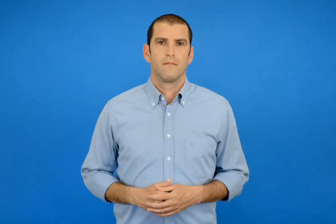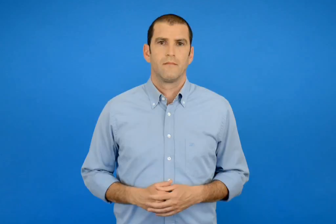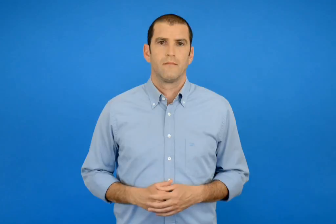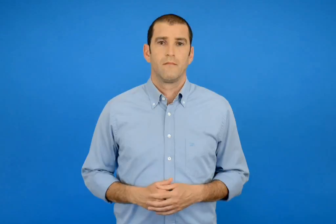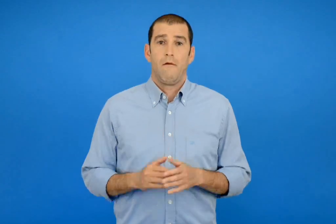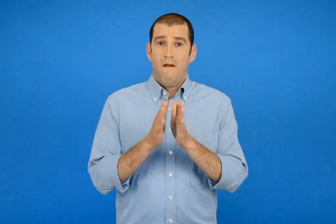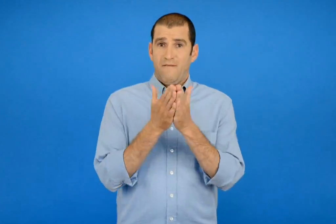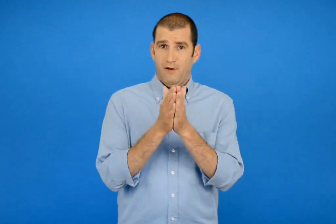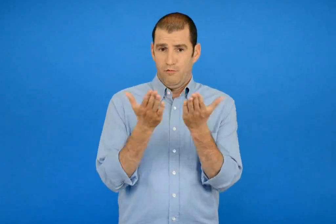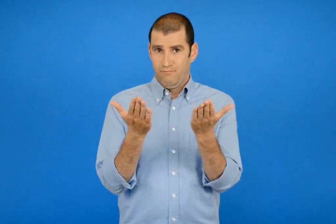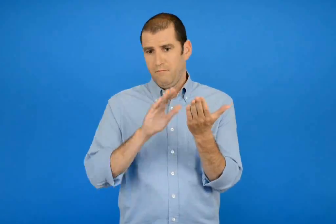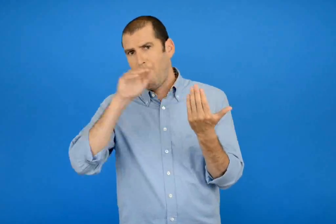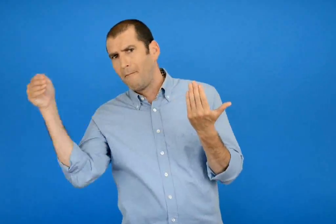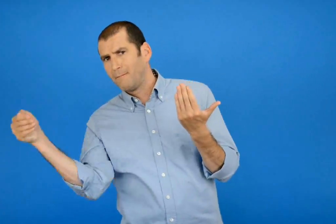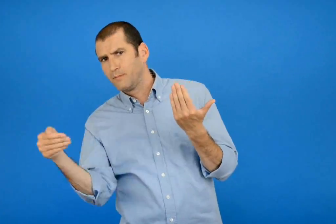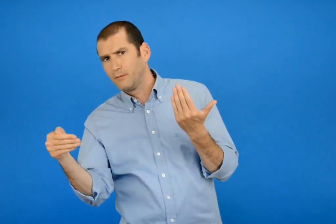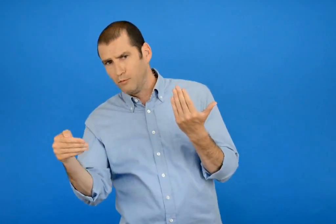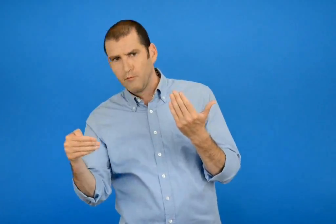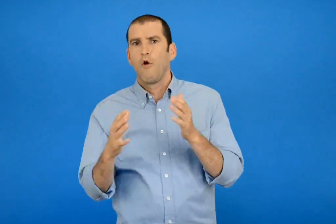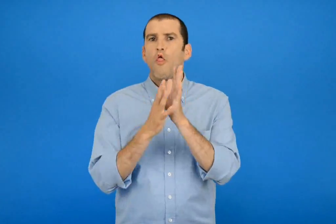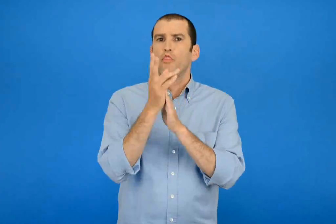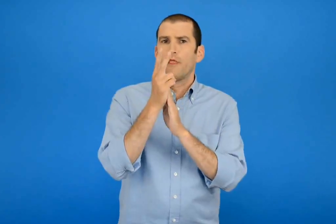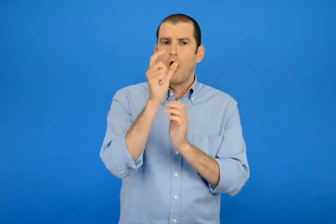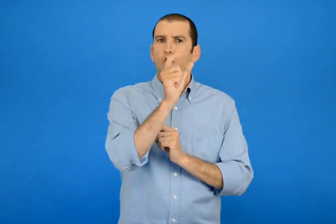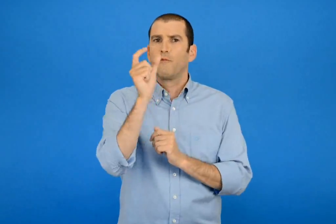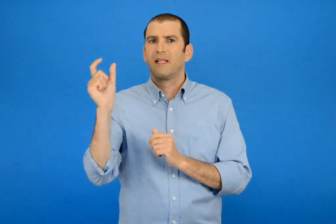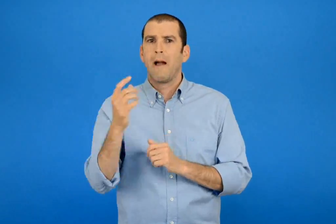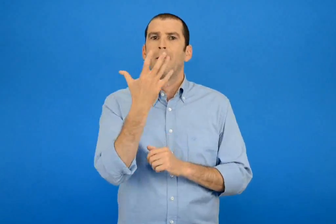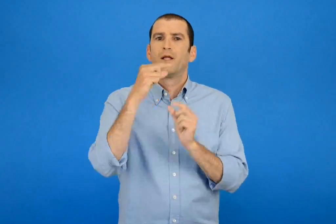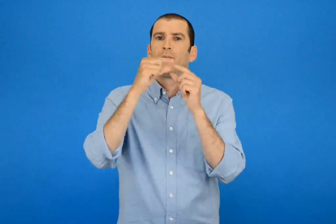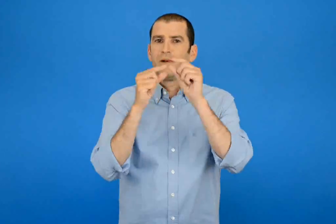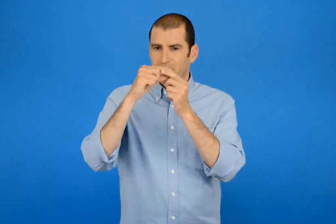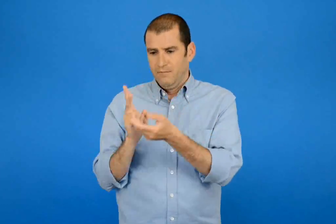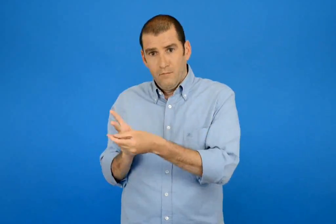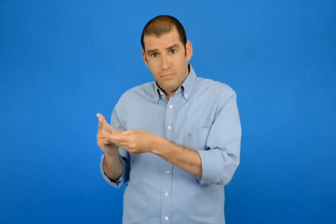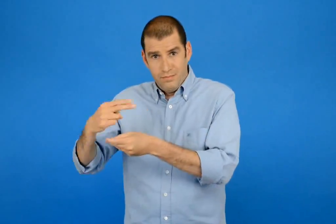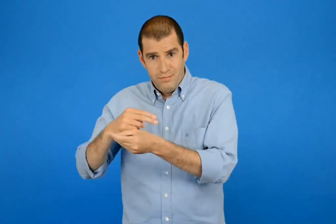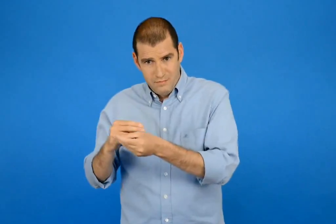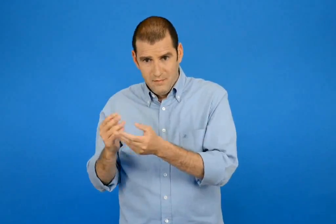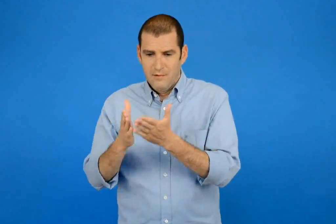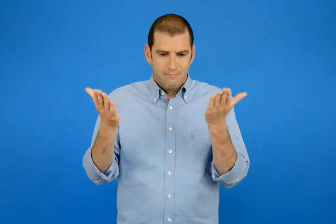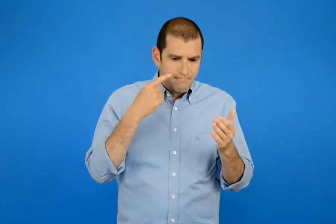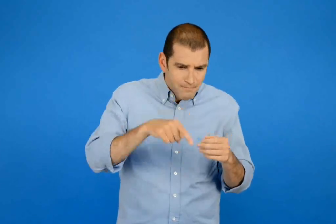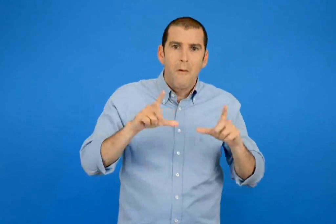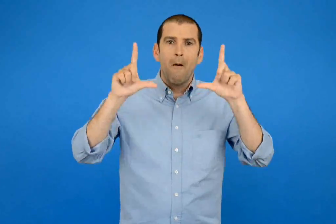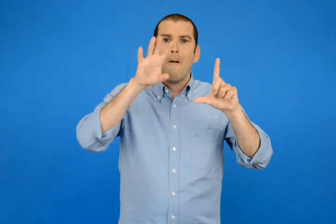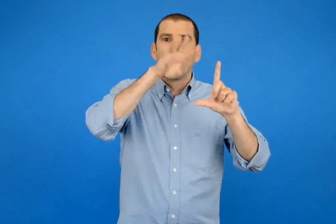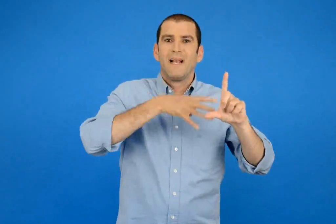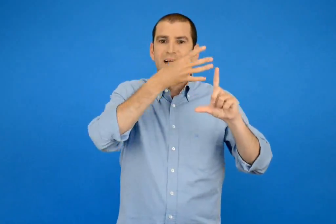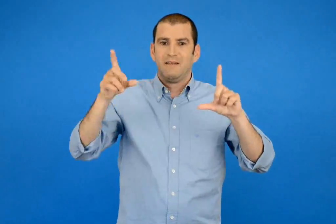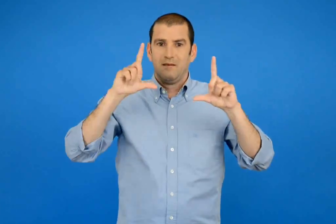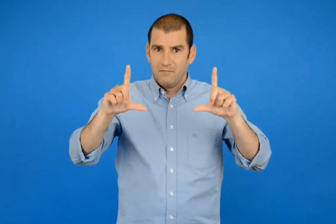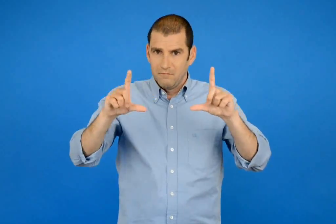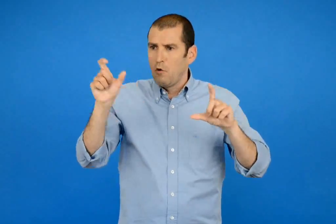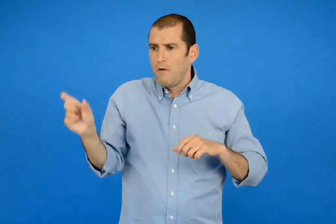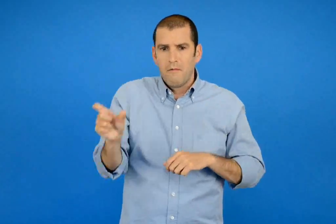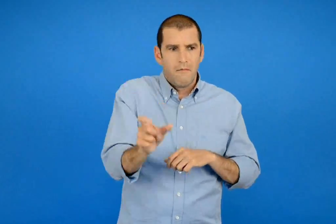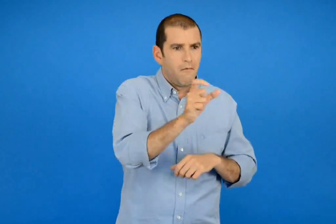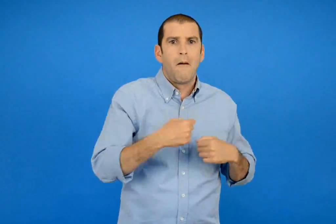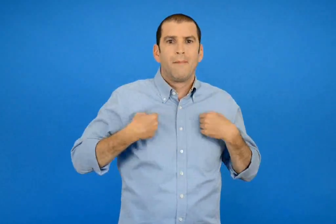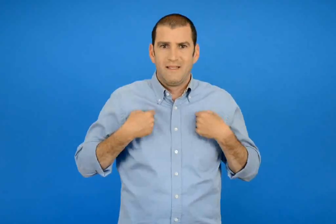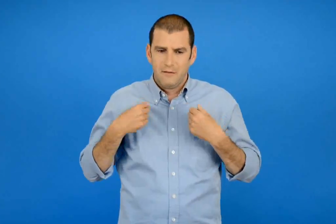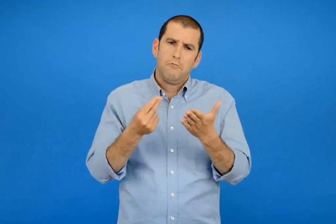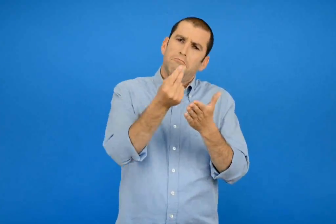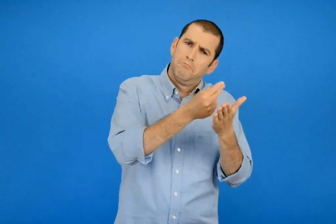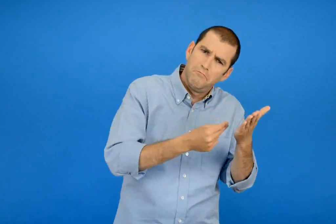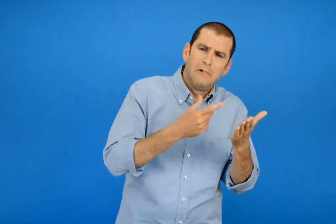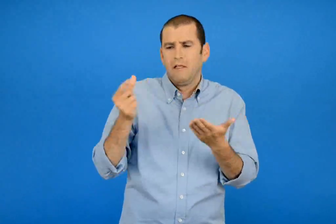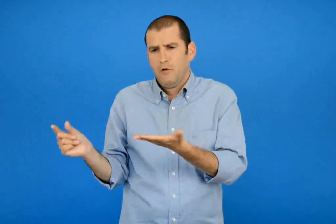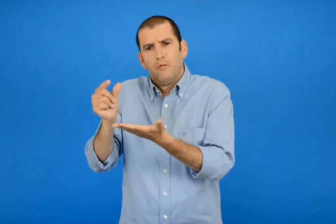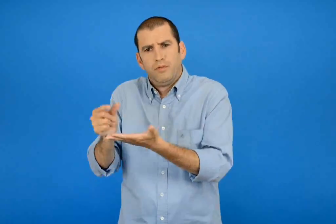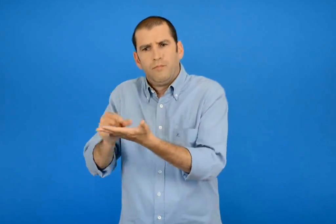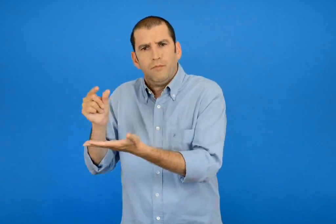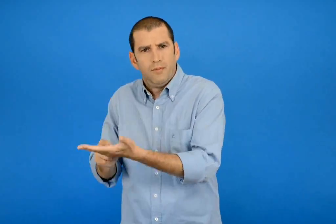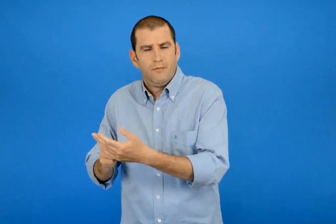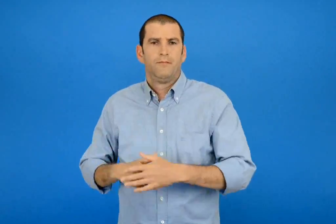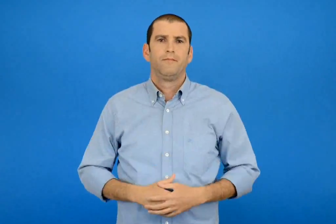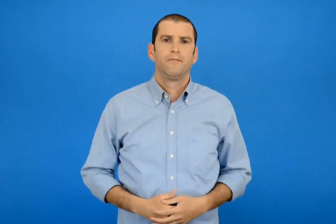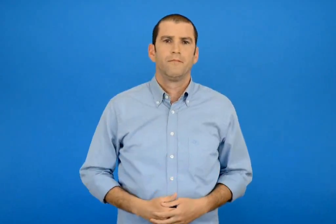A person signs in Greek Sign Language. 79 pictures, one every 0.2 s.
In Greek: χρησιμοποιώντας τα 12 κομμάτια πεντομινα από το παράρτημα κάθε παίκτης τοποθετεί η ζωγραφίζει με τη σειρά ένα κομμάτι στον πίνακα
